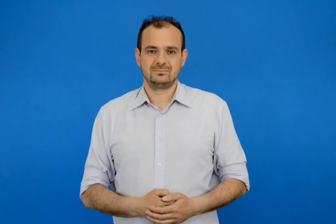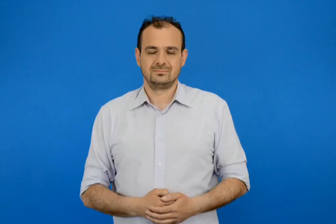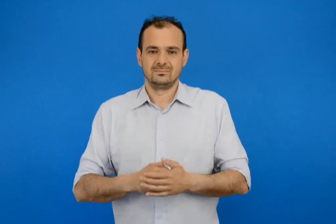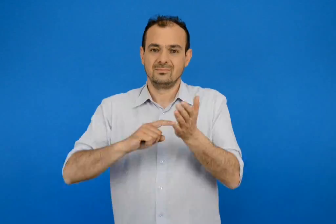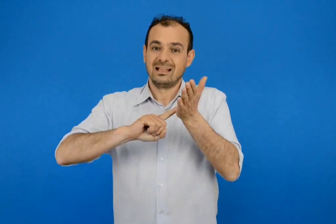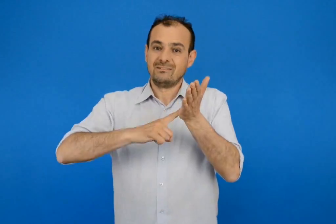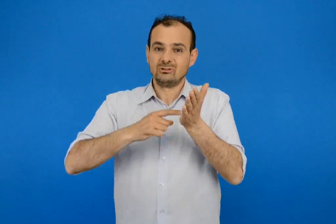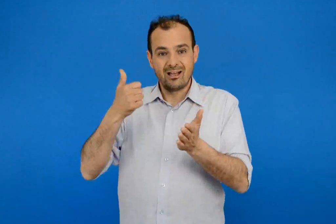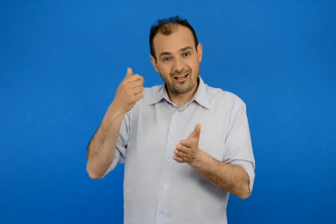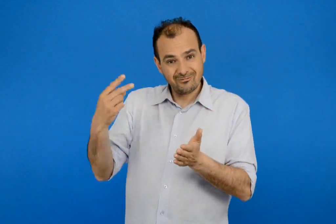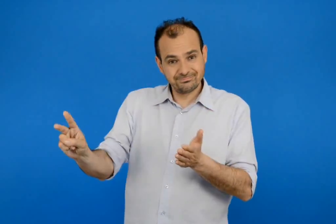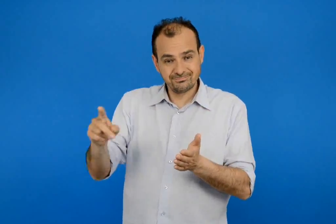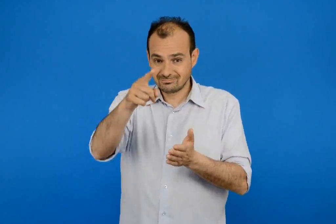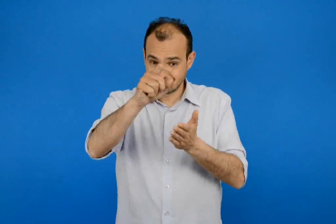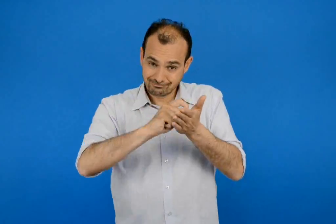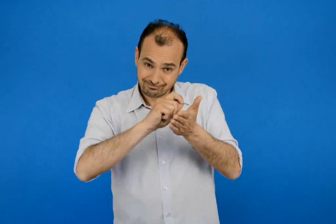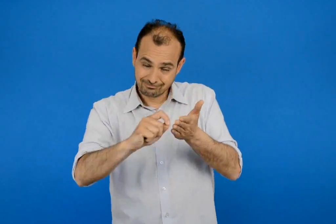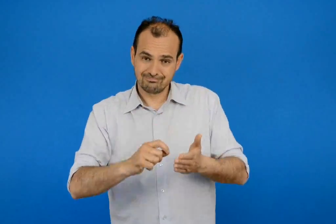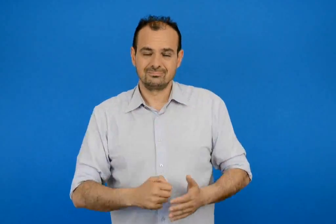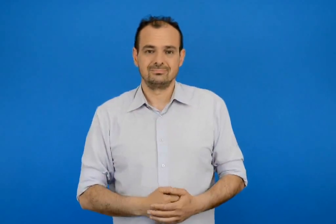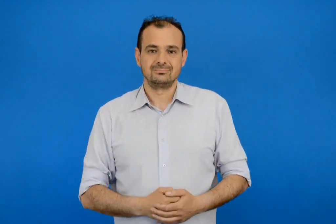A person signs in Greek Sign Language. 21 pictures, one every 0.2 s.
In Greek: γράψε την ταυτότητα του
